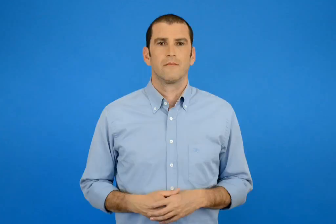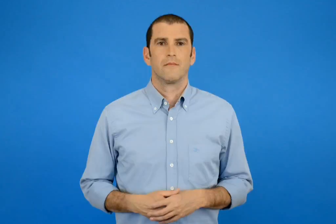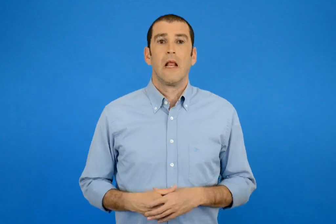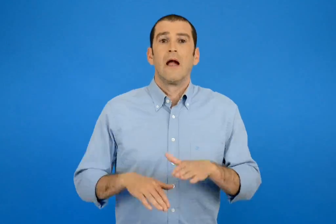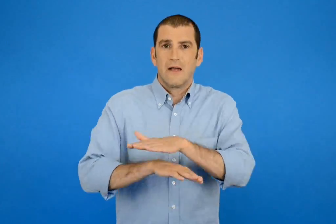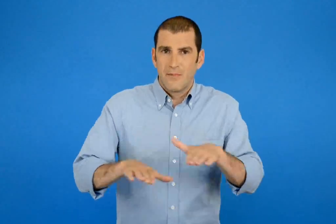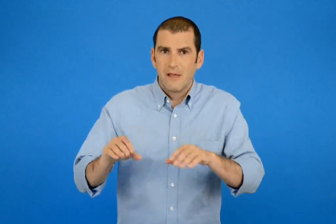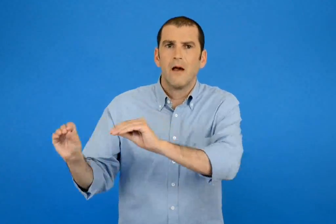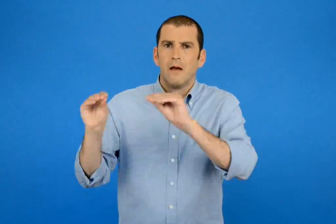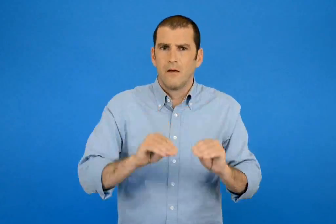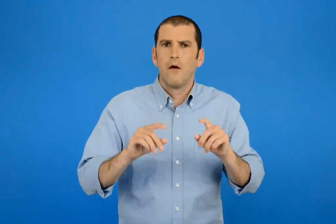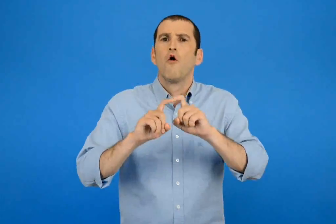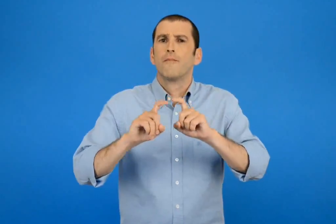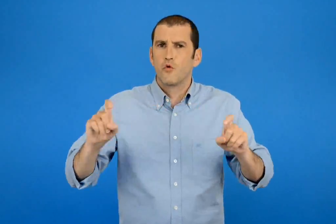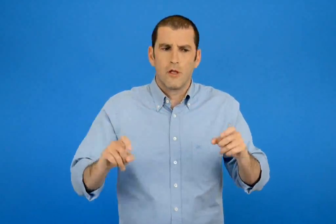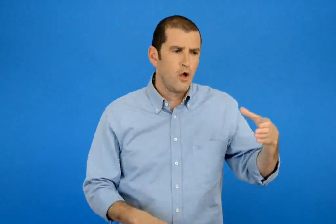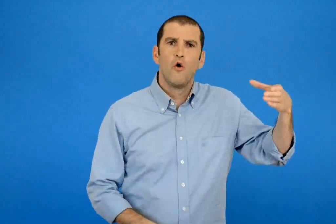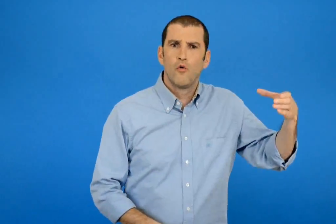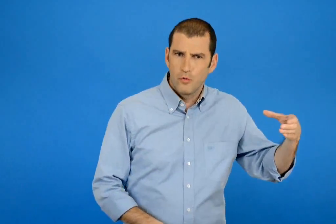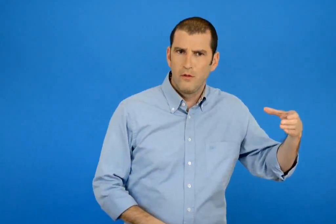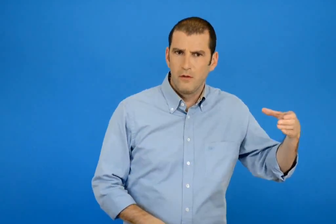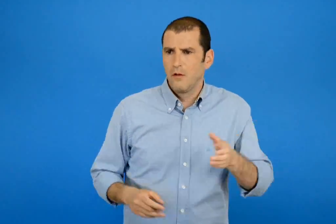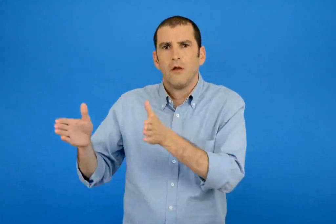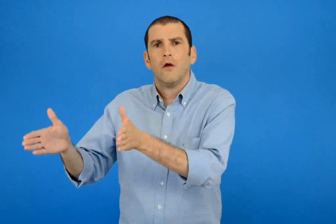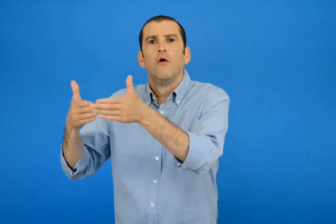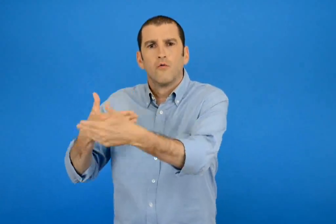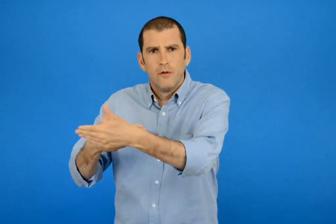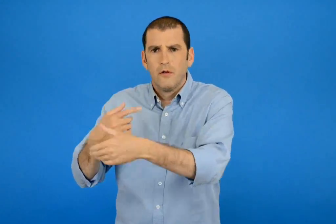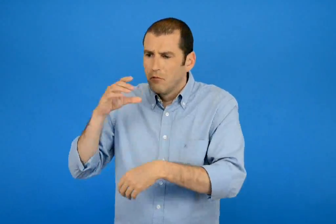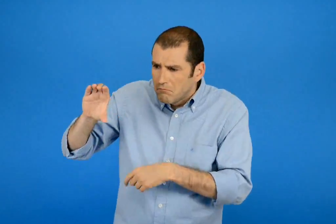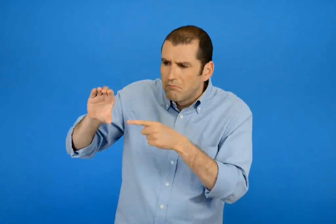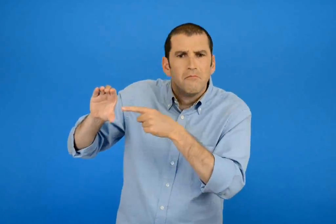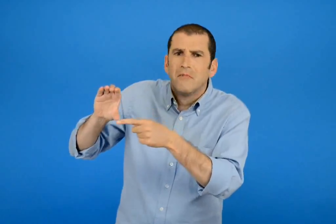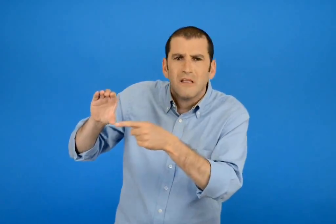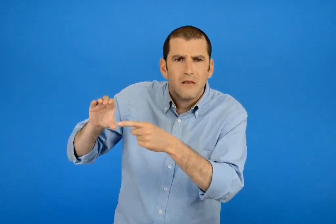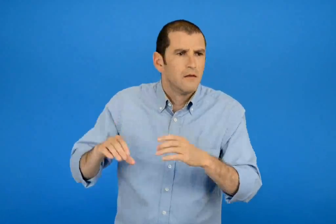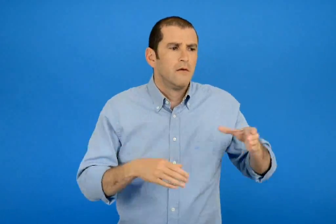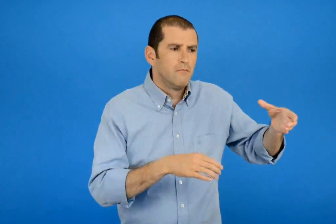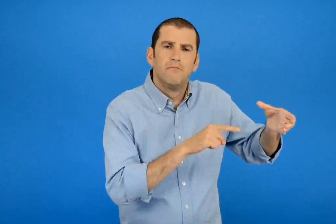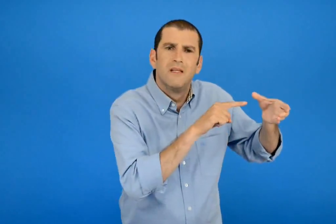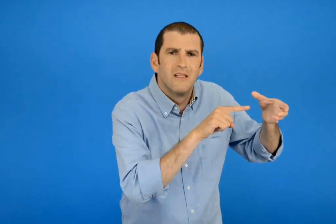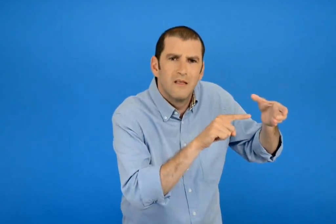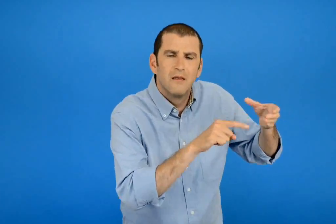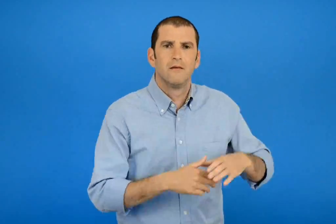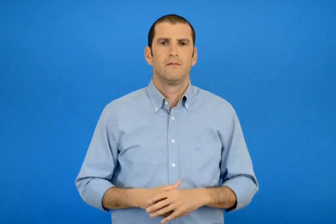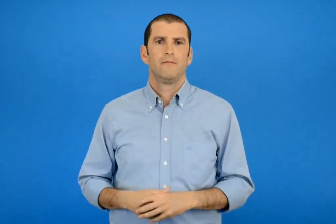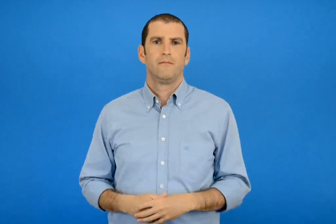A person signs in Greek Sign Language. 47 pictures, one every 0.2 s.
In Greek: παρατηρώ τι γράφουν δύο συσκευασίες προϊόντων που έφεραν τα παιδιά
